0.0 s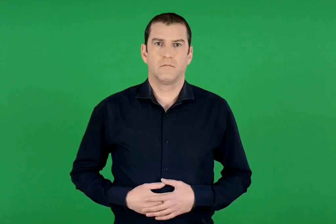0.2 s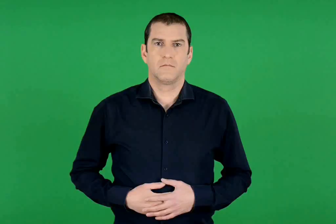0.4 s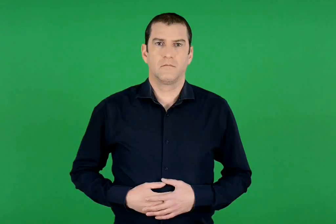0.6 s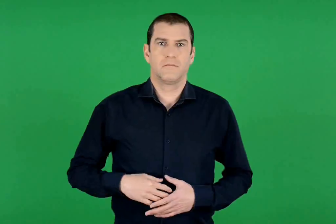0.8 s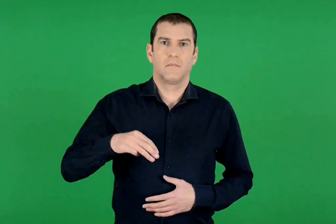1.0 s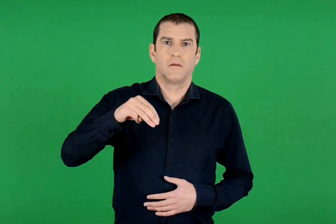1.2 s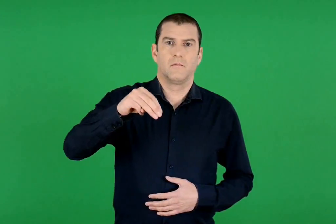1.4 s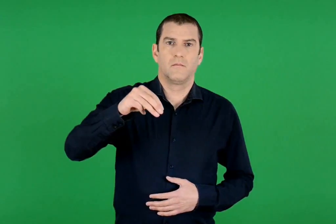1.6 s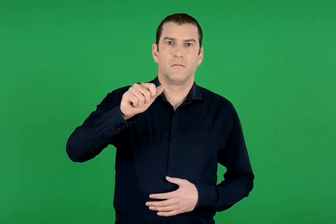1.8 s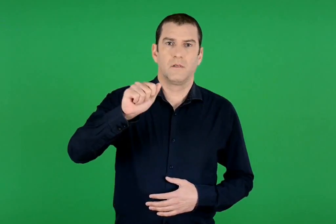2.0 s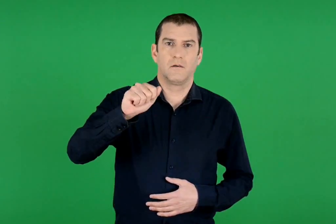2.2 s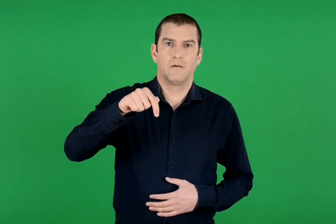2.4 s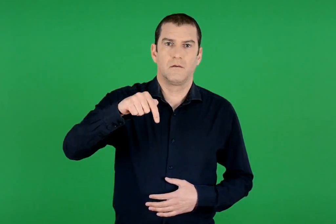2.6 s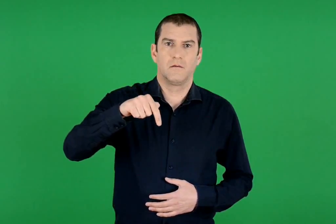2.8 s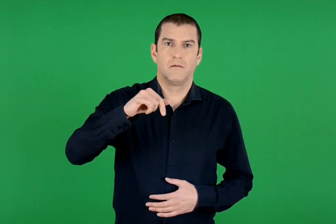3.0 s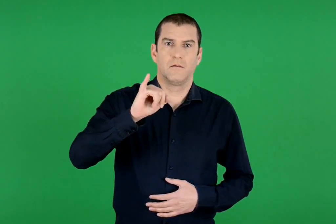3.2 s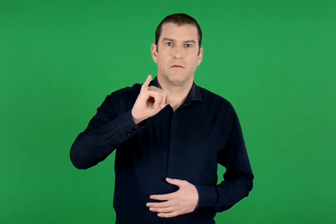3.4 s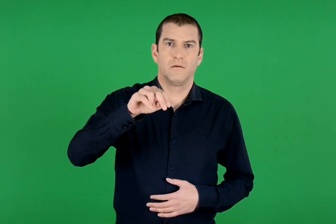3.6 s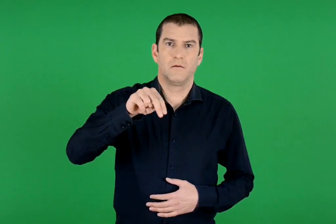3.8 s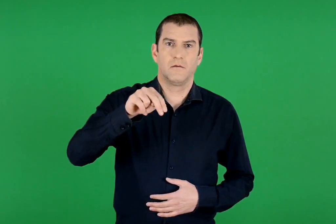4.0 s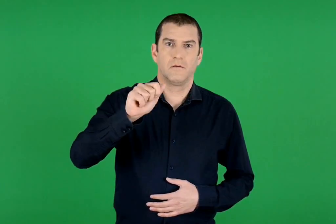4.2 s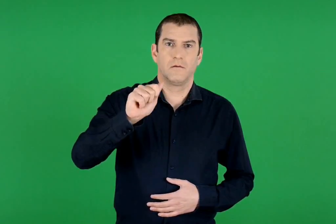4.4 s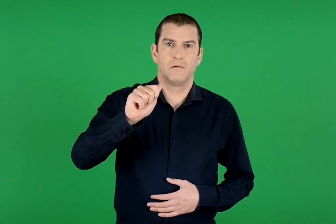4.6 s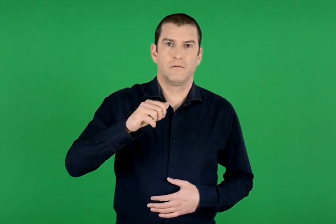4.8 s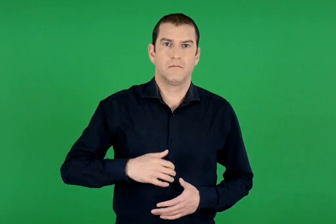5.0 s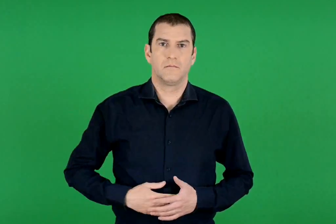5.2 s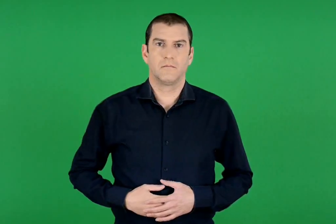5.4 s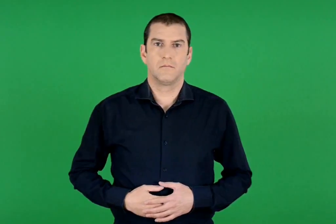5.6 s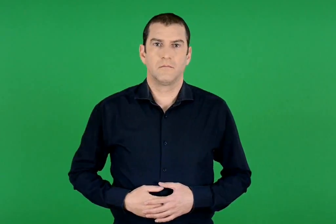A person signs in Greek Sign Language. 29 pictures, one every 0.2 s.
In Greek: ματίνα
